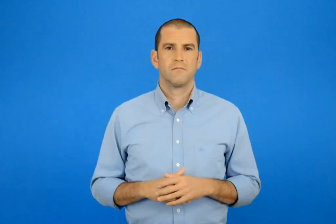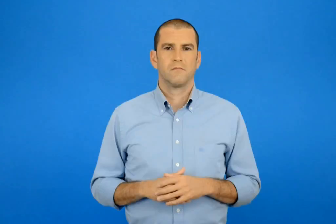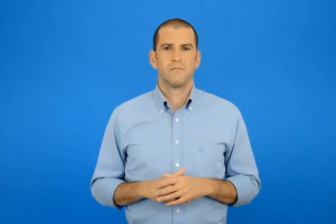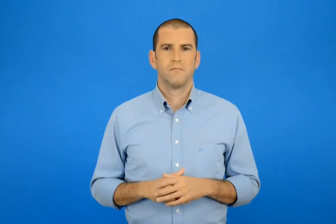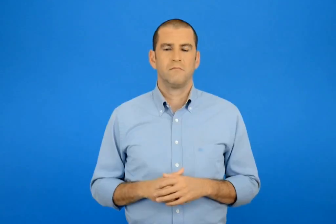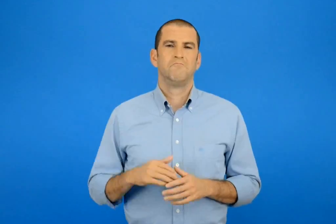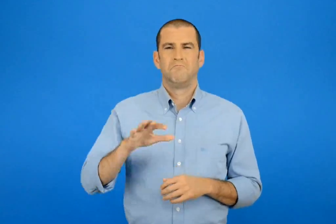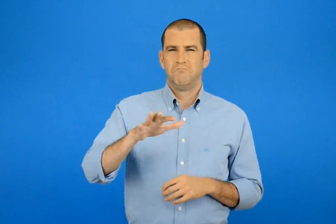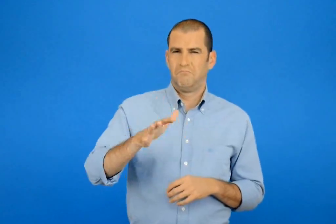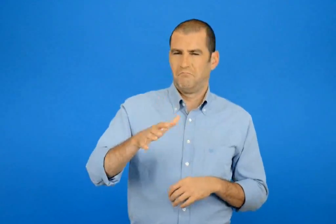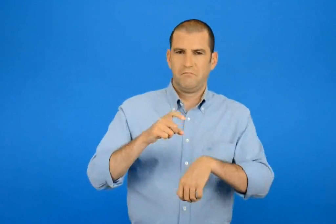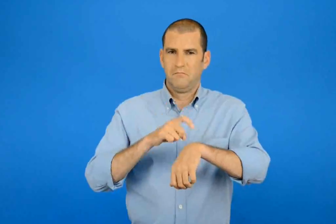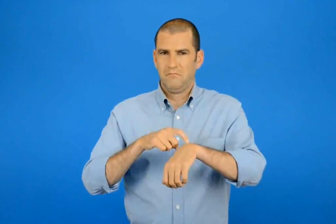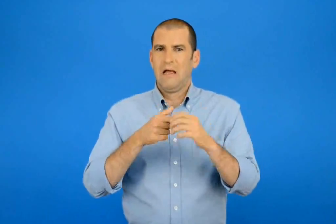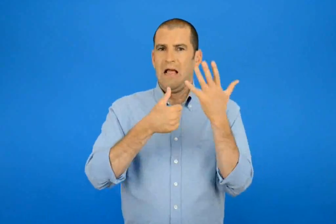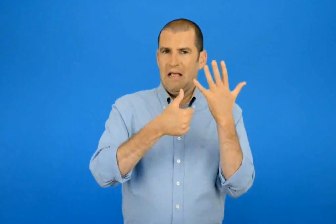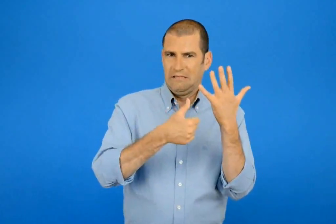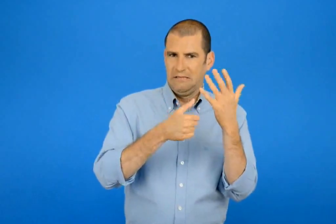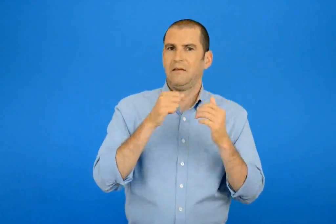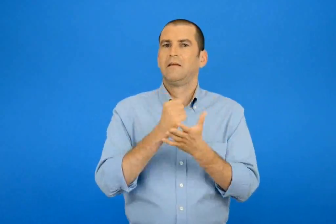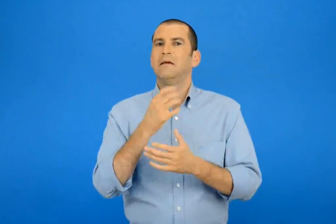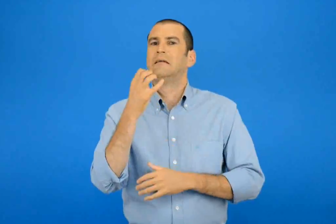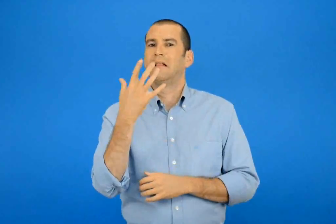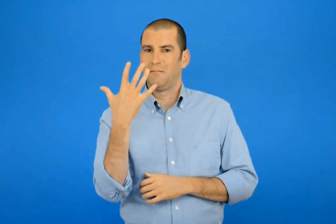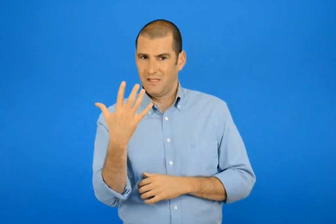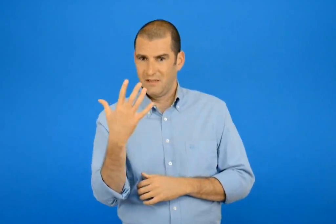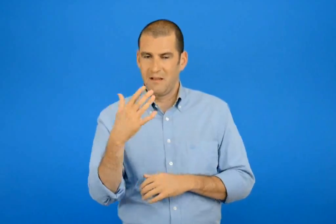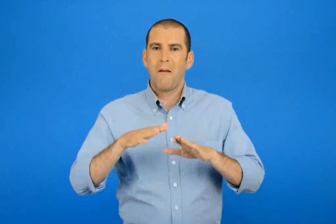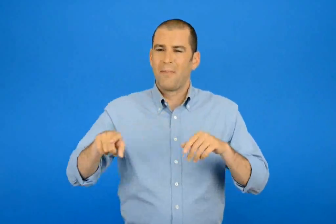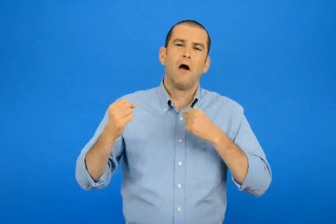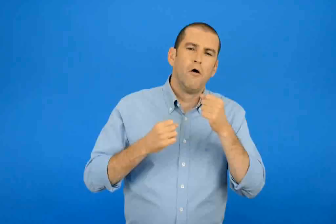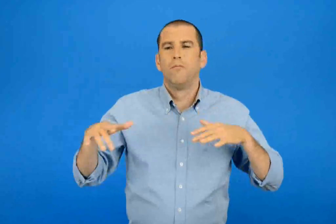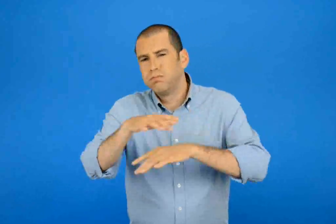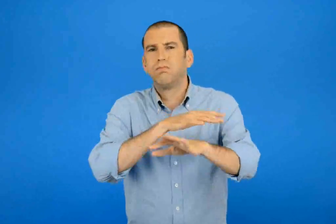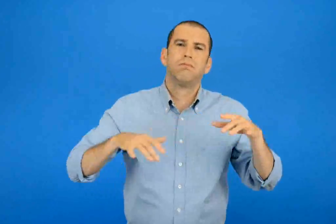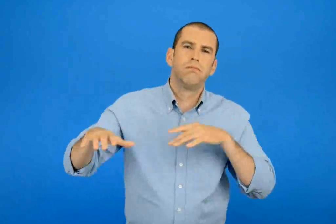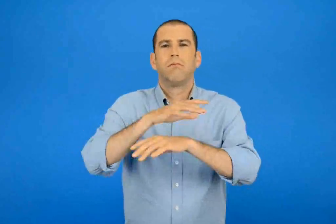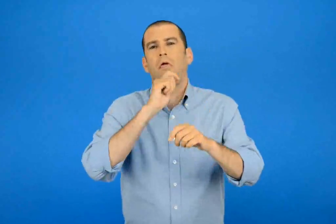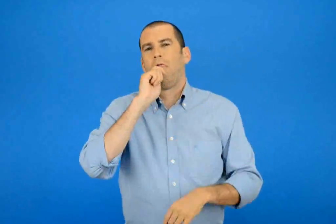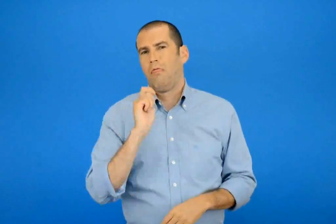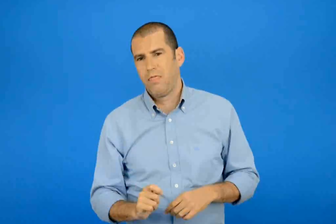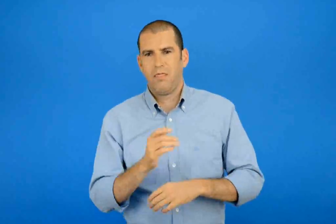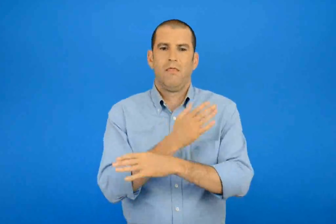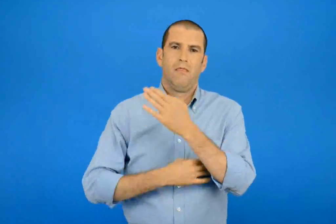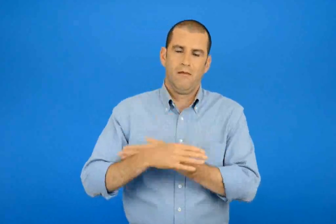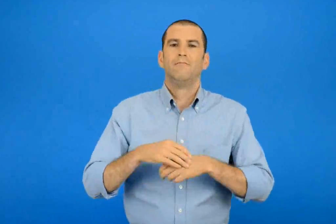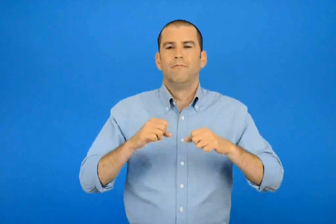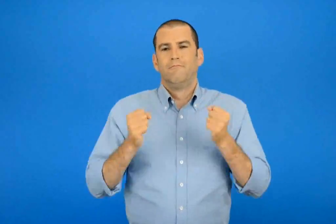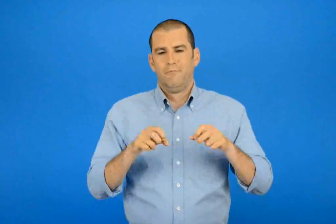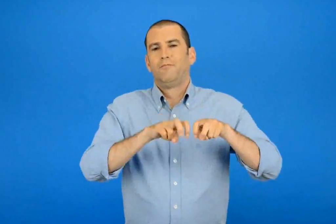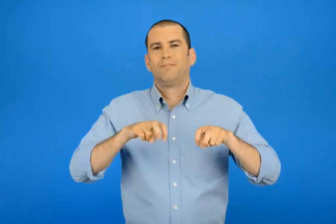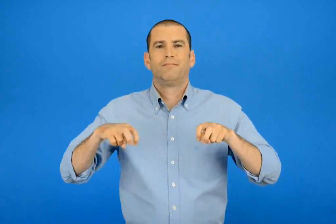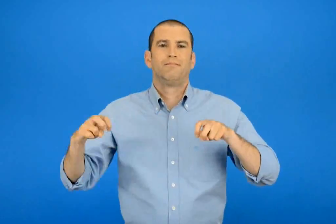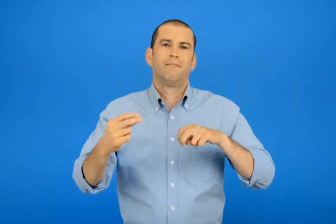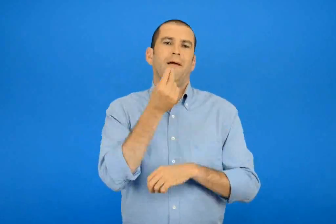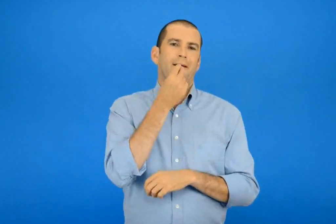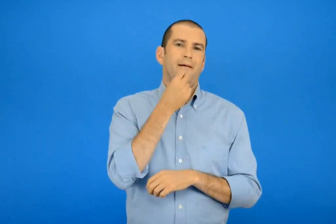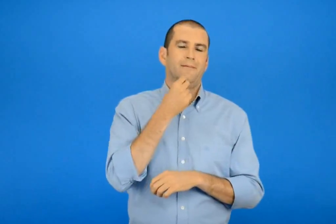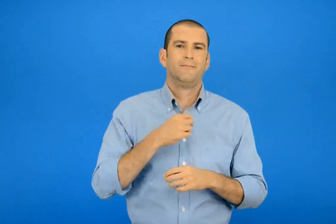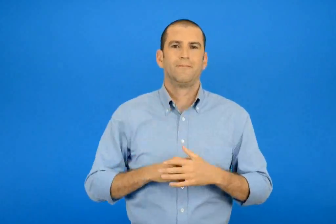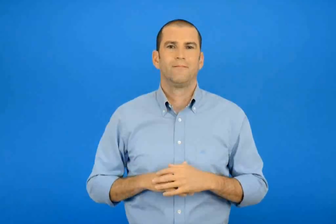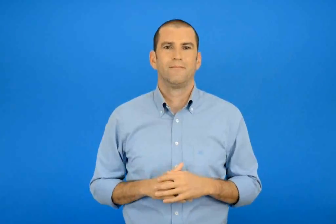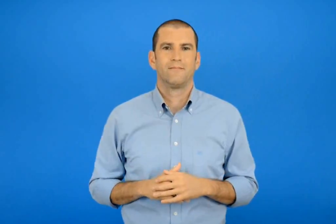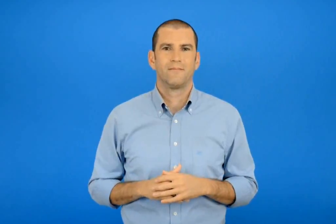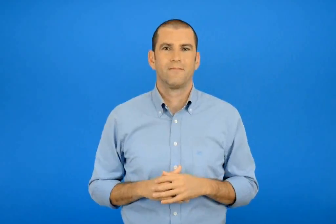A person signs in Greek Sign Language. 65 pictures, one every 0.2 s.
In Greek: γύρω στις 645 κουράστηκαν πια να τρέχουν και κάθισαν να φανέ
